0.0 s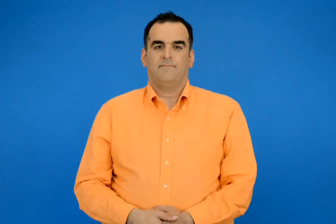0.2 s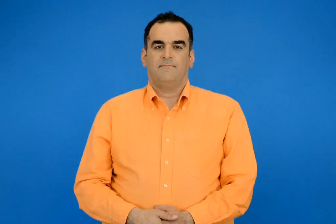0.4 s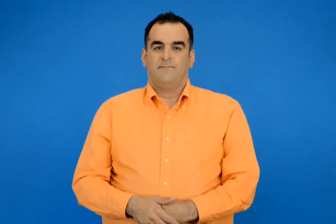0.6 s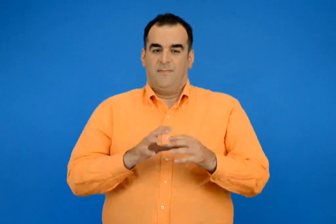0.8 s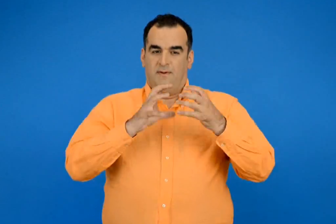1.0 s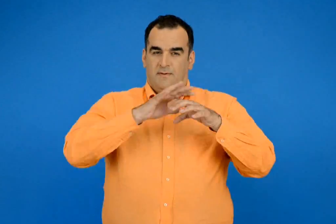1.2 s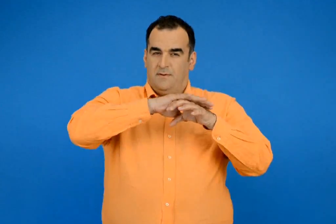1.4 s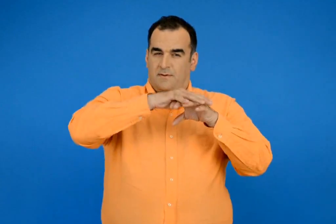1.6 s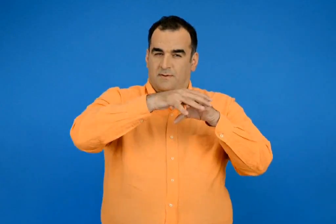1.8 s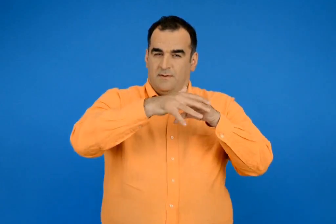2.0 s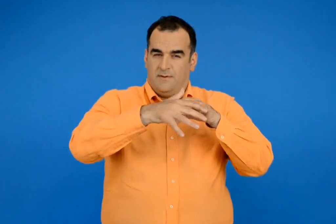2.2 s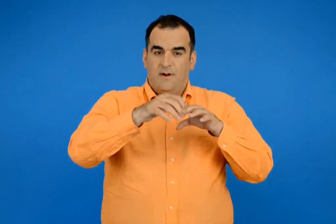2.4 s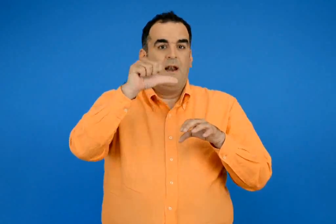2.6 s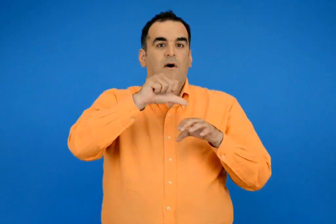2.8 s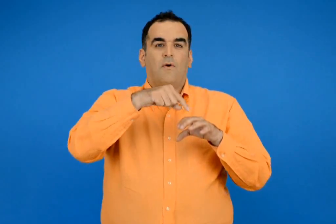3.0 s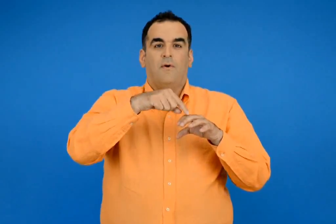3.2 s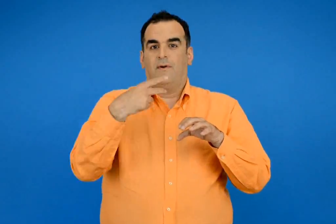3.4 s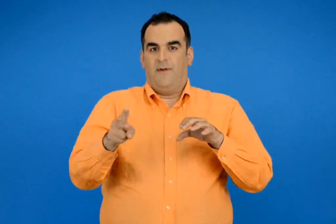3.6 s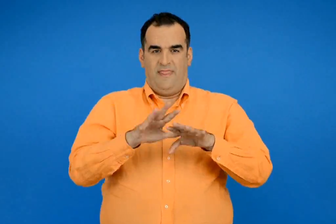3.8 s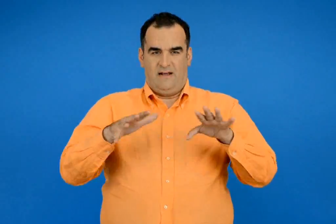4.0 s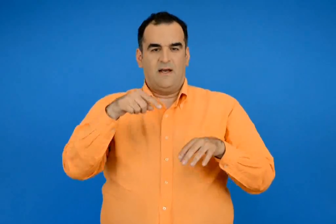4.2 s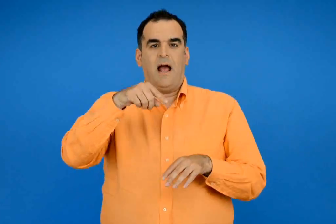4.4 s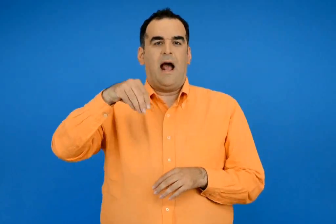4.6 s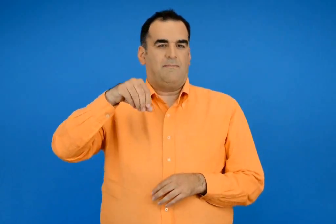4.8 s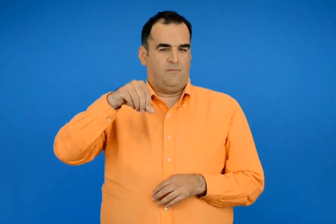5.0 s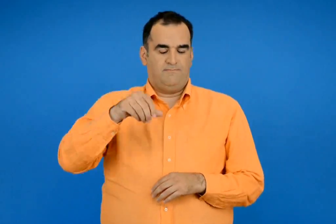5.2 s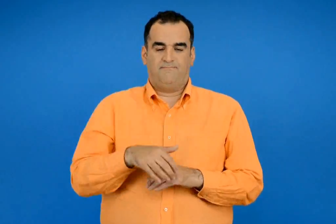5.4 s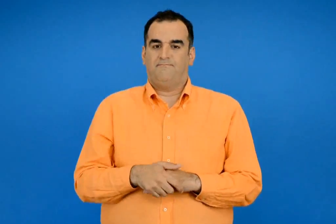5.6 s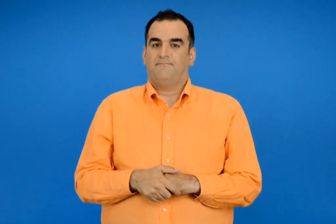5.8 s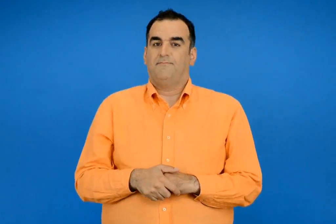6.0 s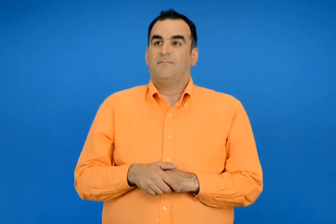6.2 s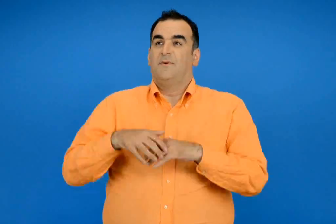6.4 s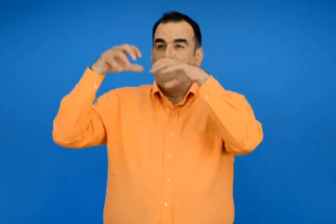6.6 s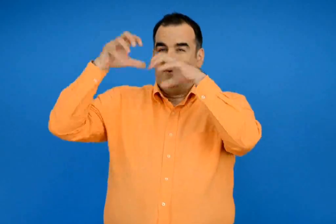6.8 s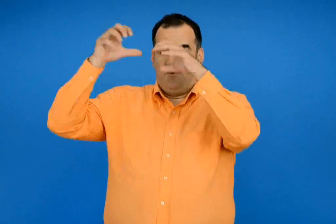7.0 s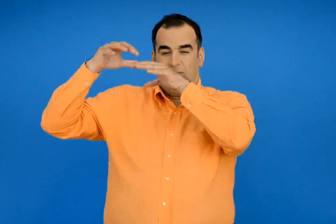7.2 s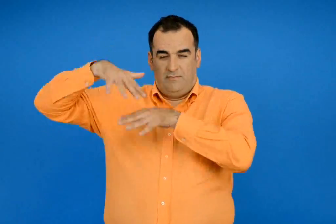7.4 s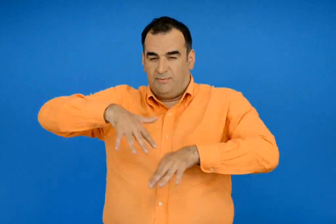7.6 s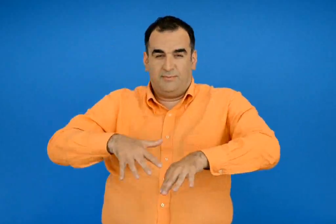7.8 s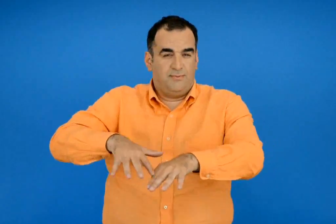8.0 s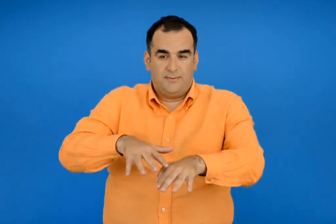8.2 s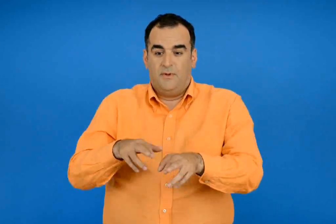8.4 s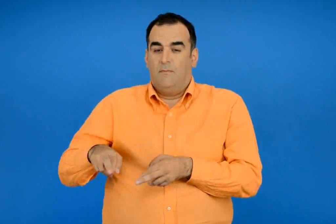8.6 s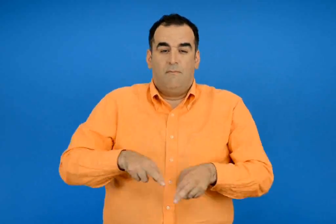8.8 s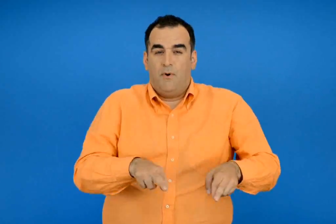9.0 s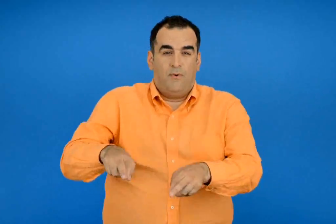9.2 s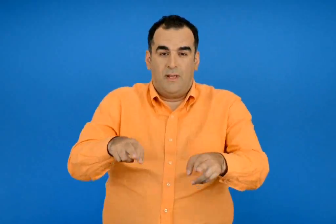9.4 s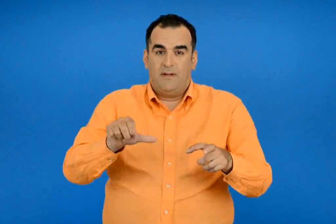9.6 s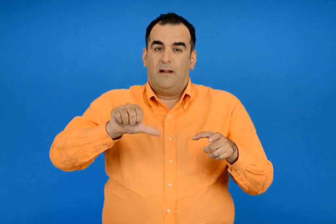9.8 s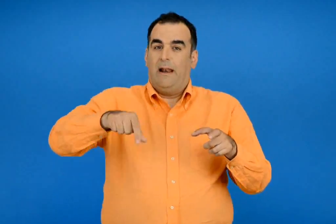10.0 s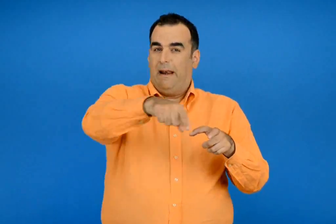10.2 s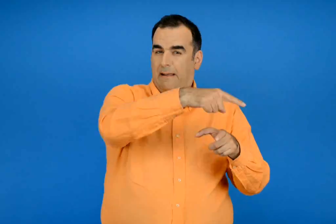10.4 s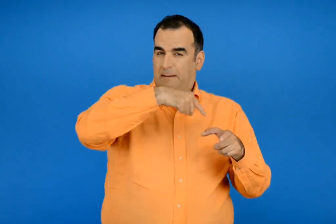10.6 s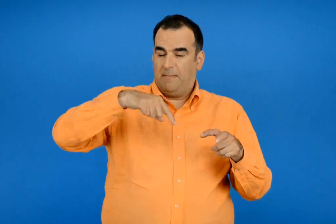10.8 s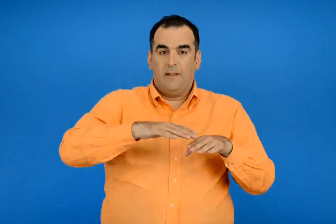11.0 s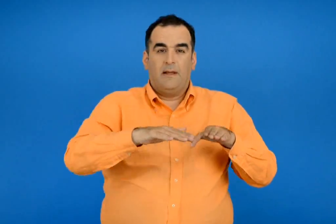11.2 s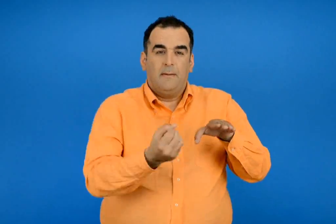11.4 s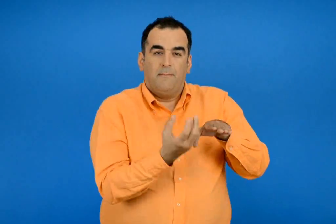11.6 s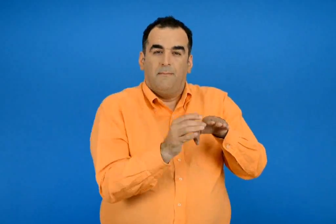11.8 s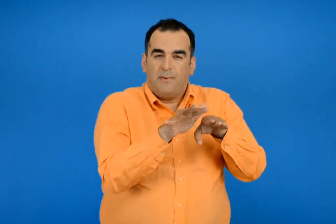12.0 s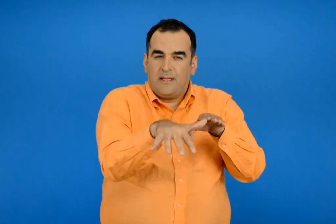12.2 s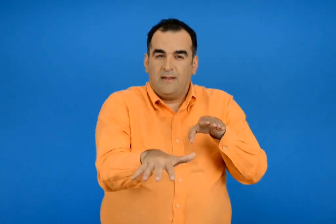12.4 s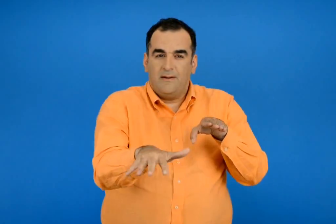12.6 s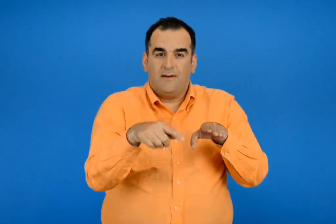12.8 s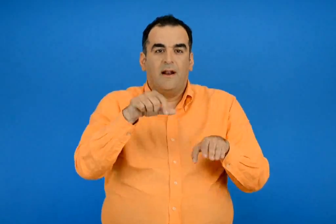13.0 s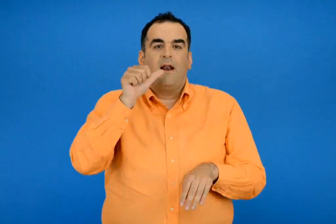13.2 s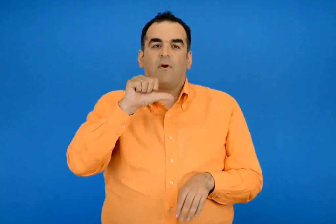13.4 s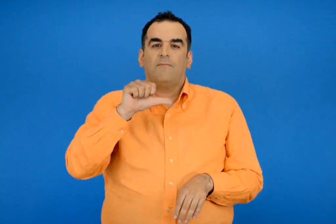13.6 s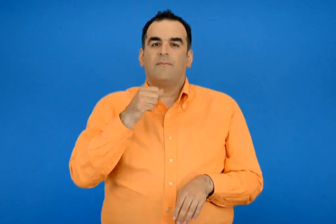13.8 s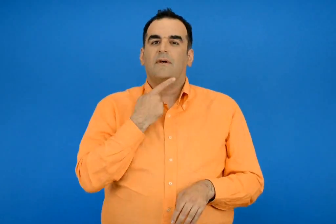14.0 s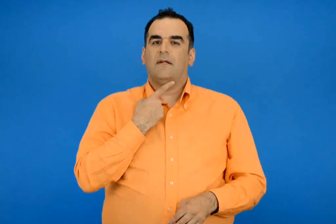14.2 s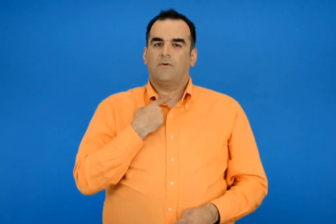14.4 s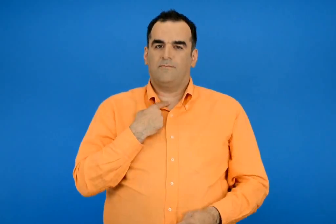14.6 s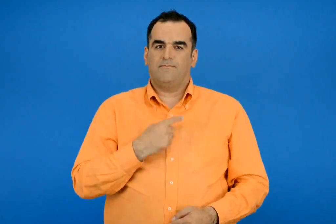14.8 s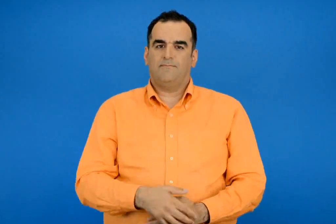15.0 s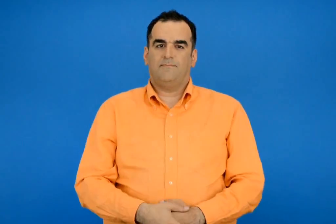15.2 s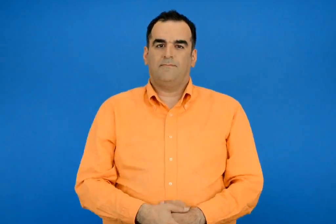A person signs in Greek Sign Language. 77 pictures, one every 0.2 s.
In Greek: από αυτό το περισσότερο είναι αλμυρό και βρίσκεται στη θάλασσα το νερό της βροχής των ποταμών των λιμνών και των πηγών είναι γλυκό
